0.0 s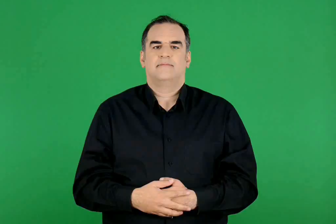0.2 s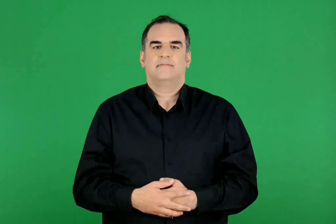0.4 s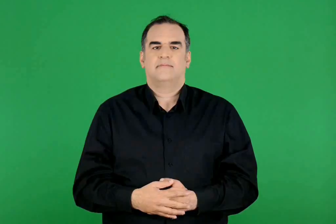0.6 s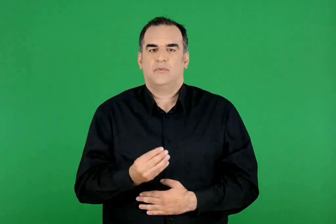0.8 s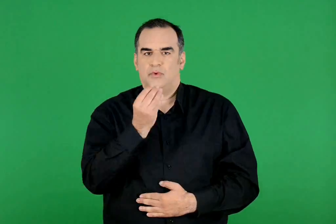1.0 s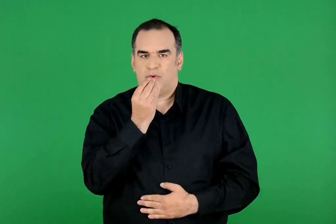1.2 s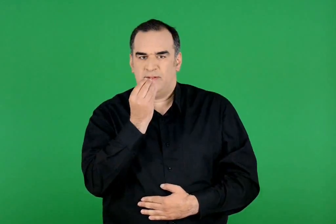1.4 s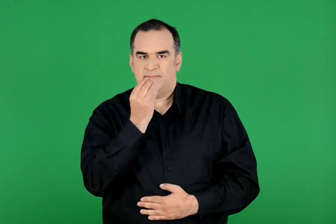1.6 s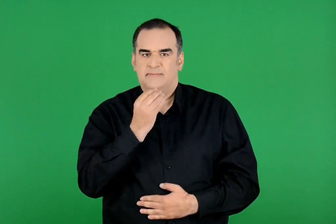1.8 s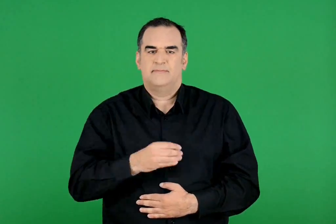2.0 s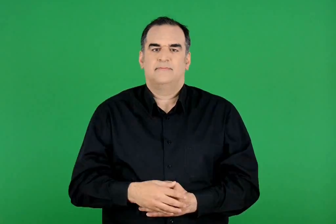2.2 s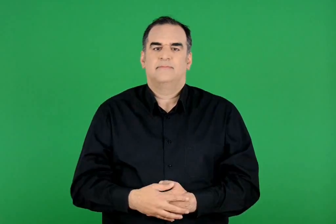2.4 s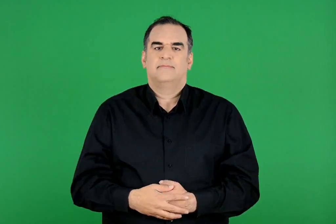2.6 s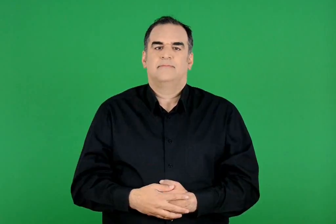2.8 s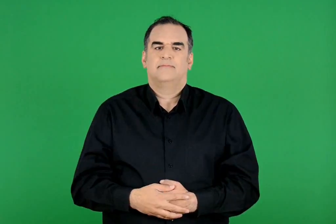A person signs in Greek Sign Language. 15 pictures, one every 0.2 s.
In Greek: τροφή
